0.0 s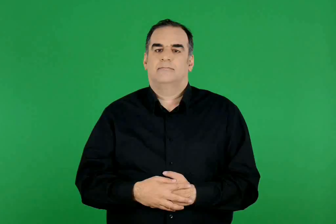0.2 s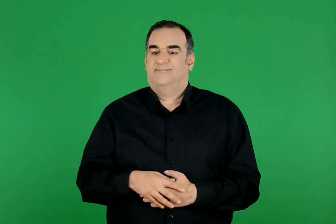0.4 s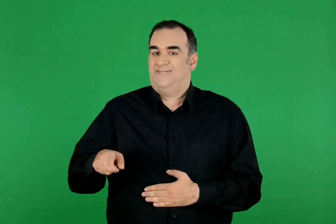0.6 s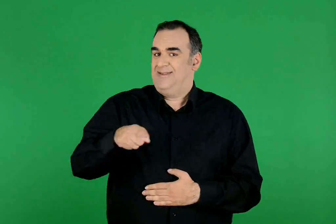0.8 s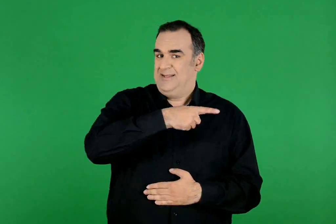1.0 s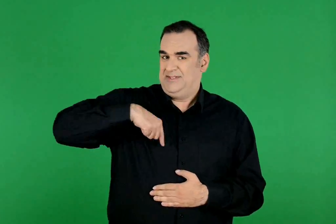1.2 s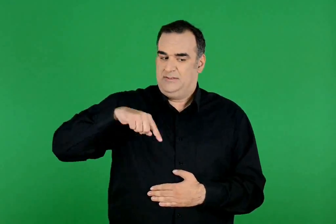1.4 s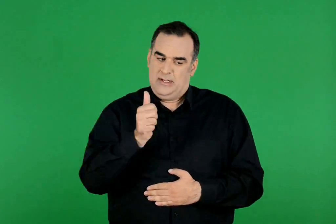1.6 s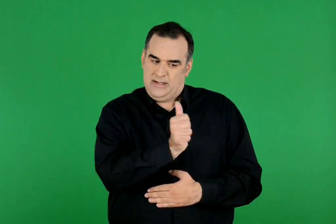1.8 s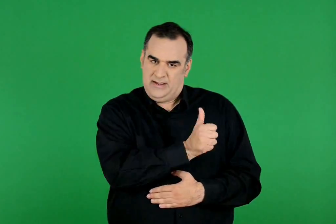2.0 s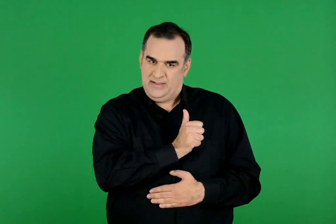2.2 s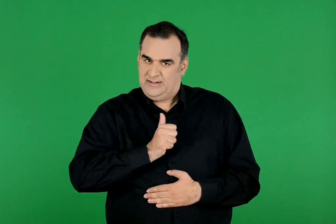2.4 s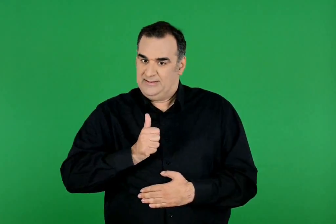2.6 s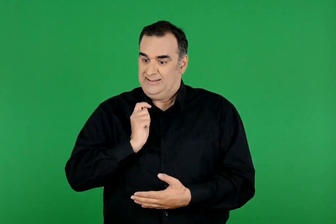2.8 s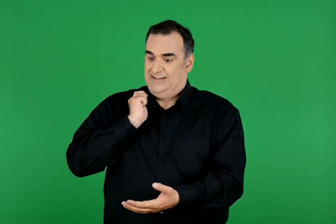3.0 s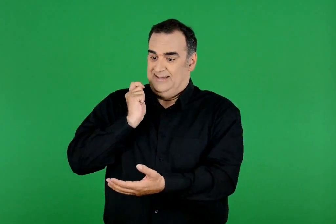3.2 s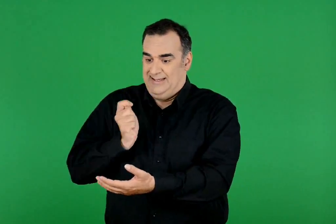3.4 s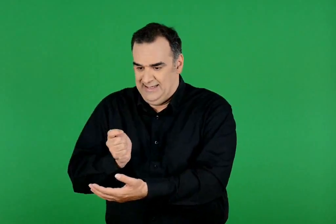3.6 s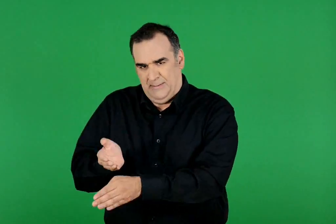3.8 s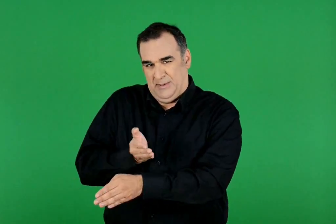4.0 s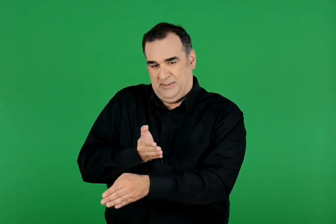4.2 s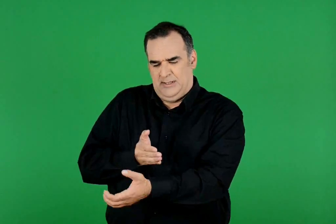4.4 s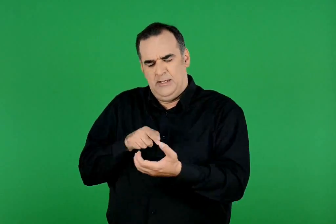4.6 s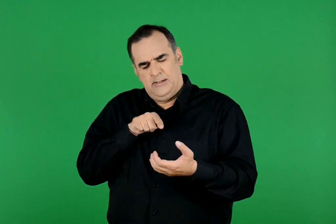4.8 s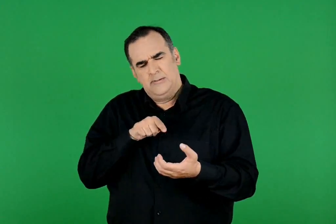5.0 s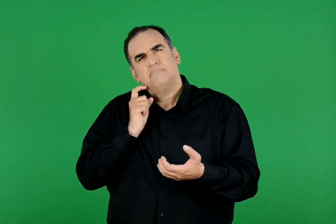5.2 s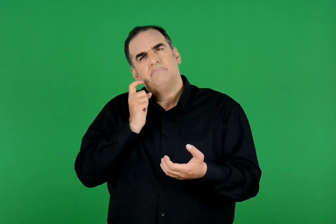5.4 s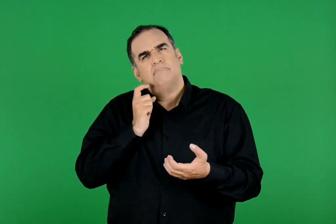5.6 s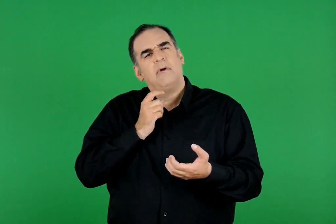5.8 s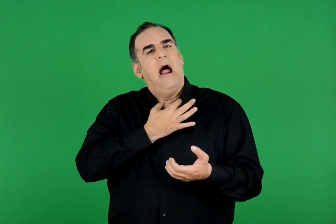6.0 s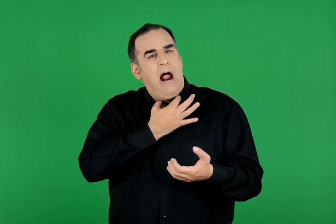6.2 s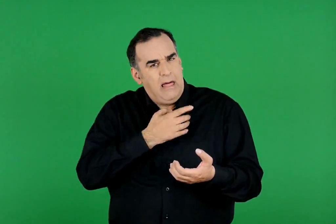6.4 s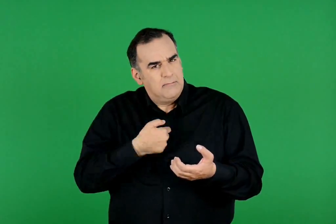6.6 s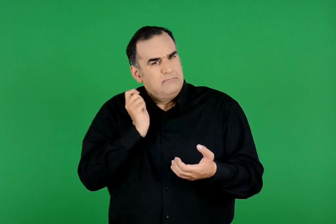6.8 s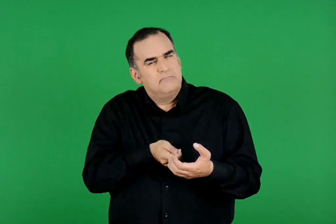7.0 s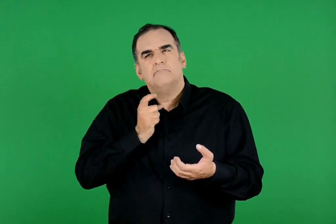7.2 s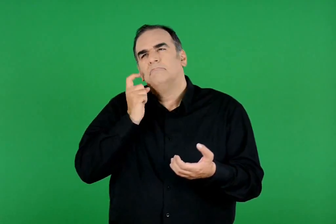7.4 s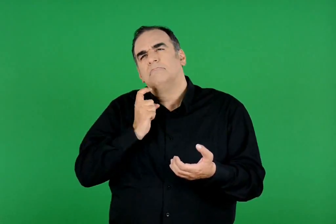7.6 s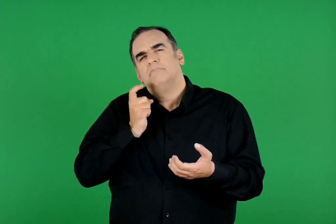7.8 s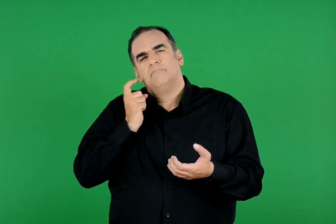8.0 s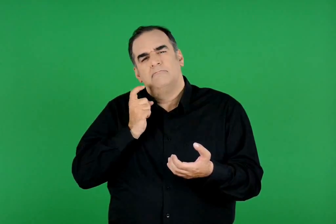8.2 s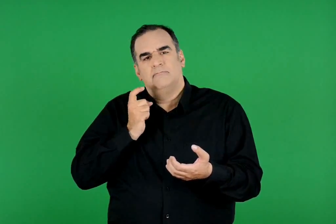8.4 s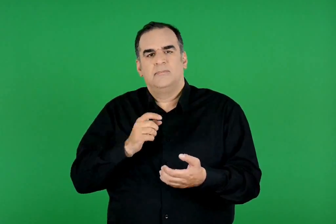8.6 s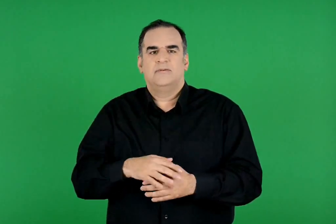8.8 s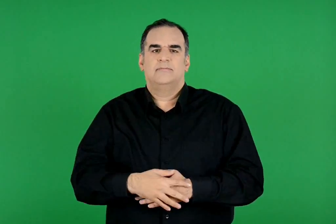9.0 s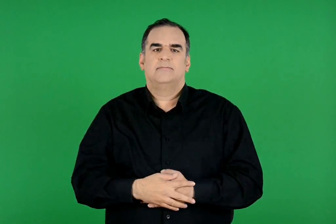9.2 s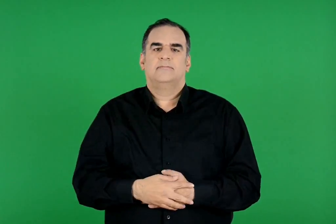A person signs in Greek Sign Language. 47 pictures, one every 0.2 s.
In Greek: καθένας όμως από εμάς , πριν αγοράσει κάτι , ας σκεφτεί πρώτα αν το χρειάζεται
